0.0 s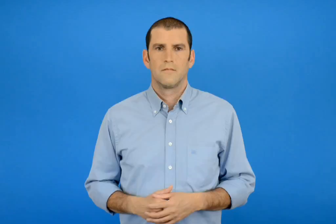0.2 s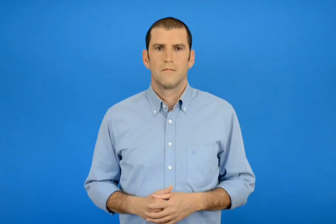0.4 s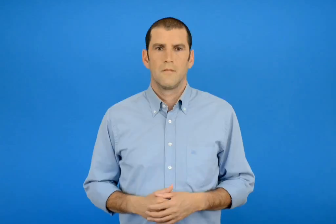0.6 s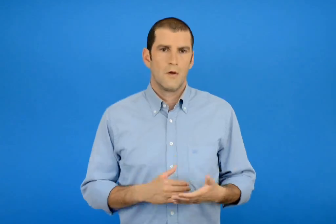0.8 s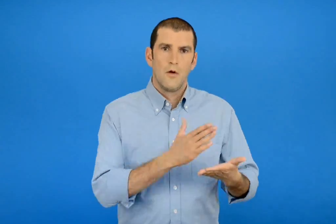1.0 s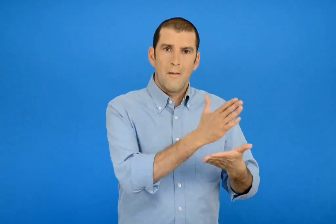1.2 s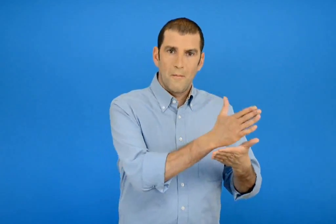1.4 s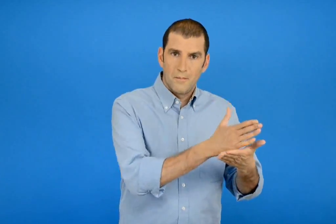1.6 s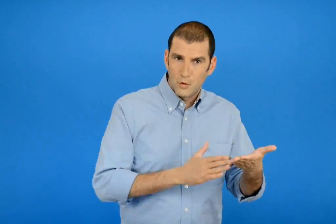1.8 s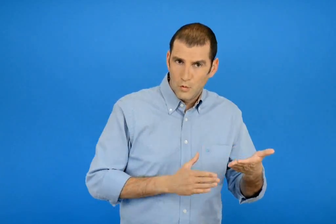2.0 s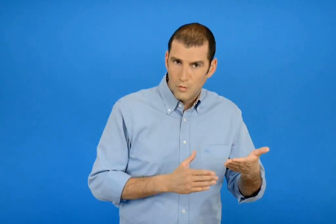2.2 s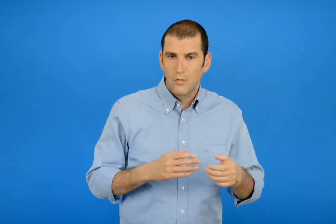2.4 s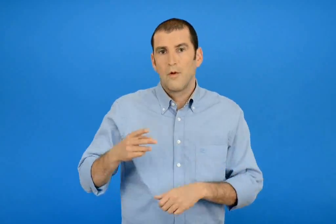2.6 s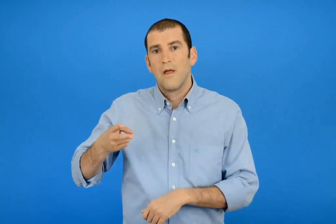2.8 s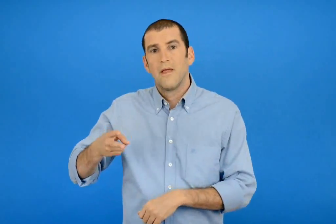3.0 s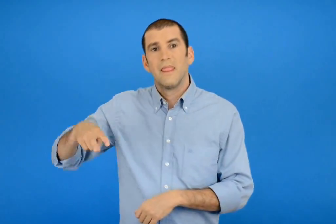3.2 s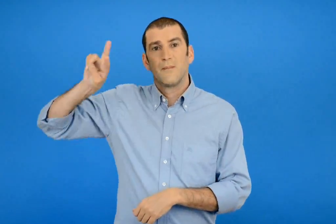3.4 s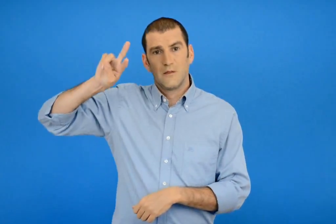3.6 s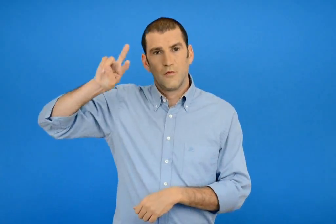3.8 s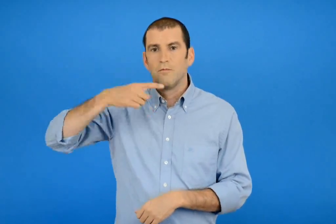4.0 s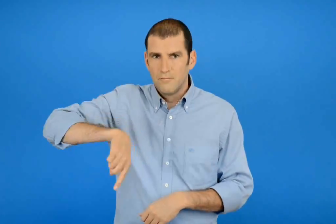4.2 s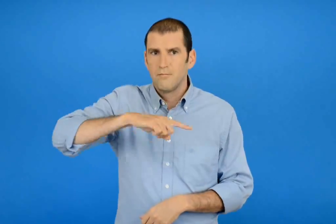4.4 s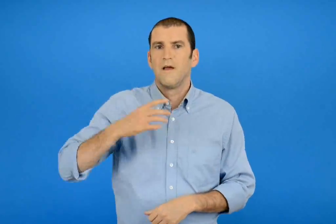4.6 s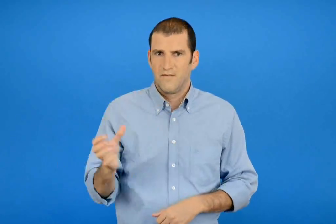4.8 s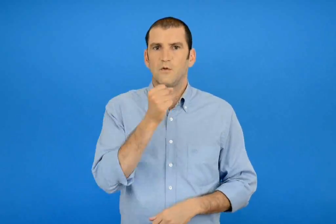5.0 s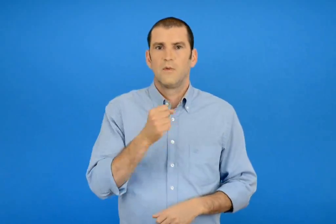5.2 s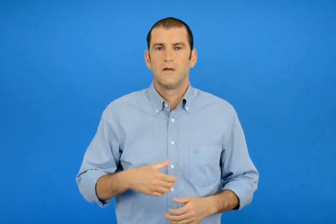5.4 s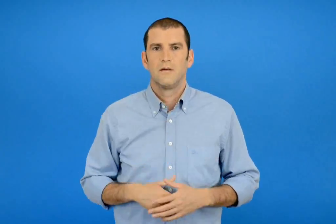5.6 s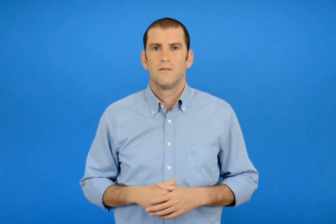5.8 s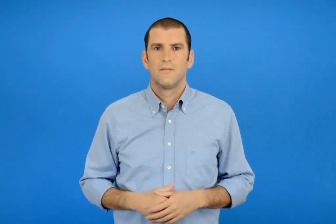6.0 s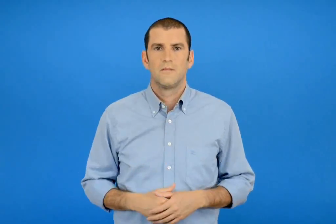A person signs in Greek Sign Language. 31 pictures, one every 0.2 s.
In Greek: να βρίσκουμε το μισό και το διπλάσιο
